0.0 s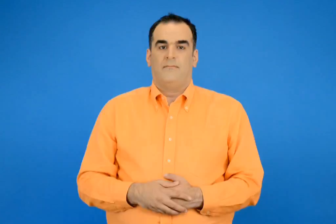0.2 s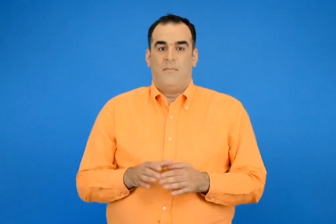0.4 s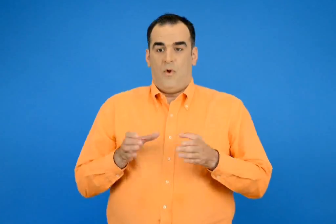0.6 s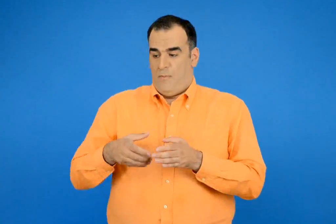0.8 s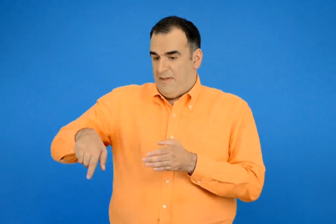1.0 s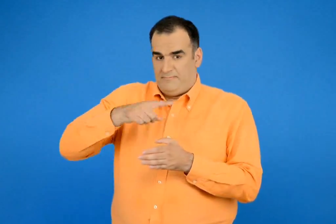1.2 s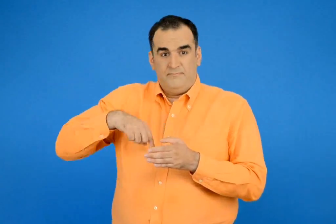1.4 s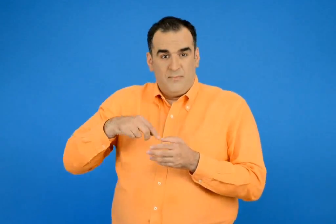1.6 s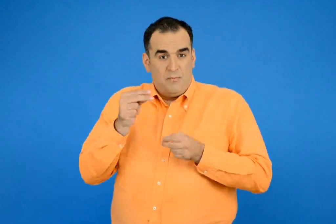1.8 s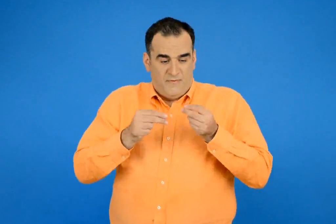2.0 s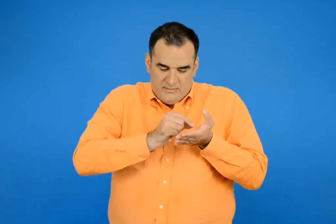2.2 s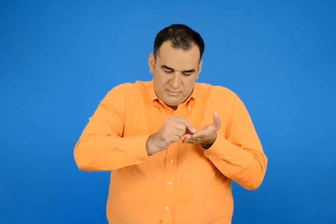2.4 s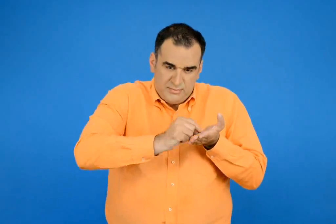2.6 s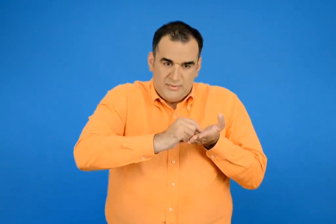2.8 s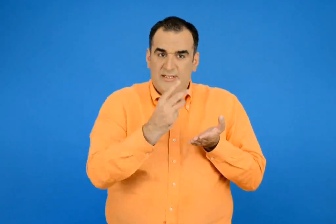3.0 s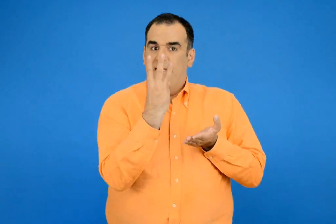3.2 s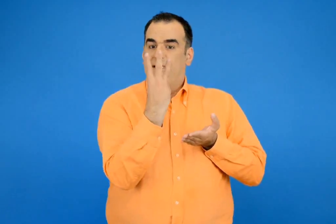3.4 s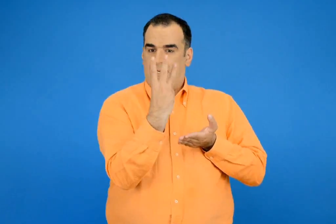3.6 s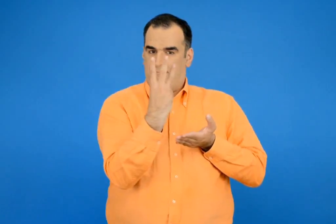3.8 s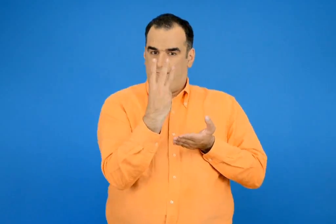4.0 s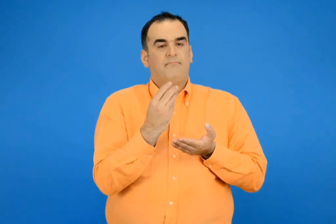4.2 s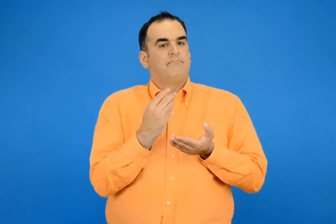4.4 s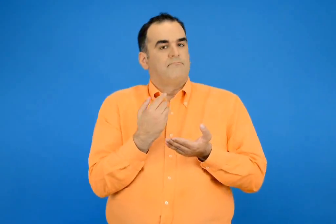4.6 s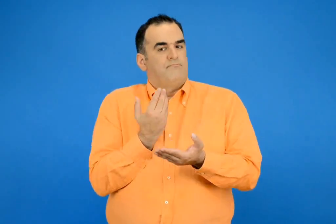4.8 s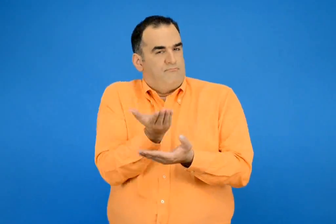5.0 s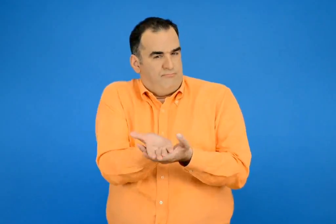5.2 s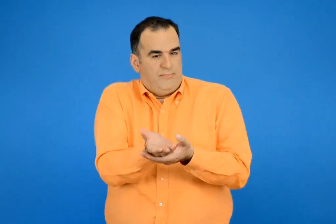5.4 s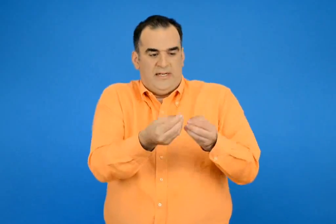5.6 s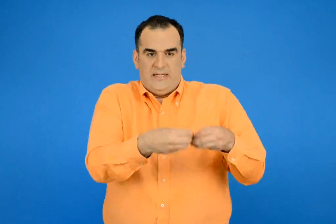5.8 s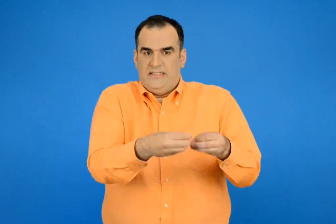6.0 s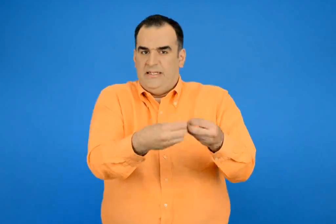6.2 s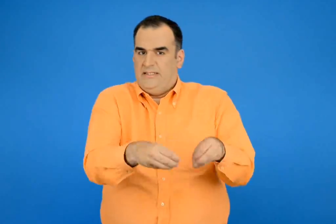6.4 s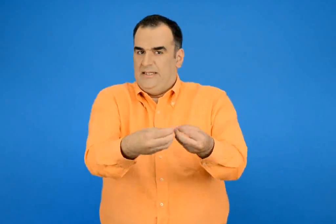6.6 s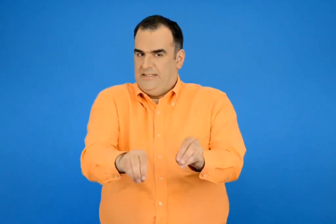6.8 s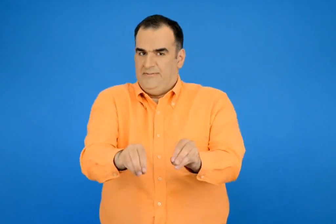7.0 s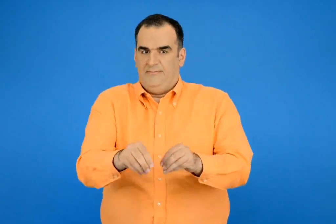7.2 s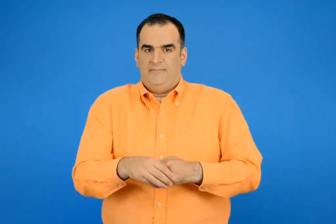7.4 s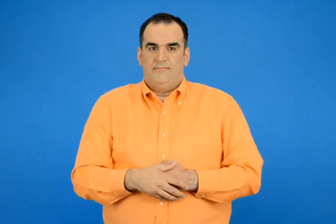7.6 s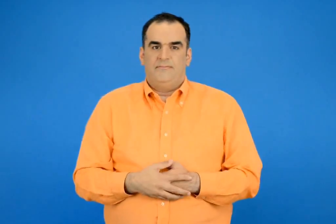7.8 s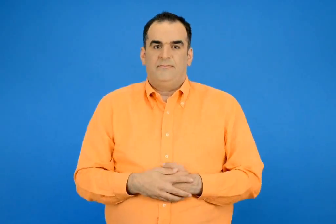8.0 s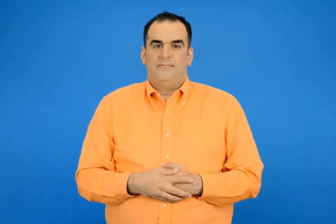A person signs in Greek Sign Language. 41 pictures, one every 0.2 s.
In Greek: με την ομάδα μου διατυπώνουμε τα 3 προβλήματα και προτείνουμε τη λύση τους
